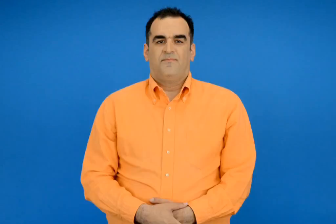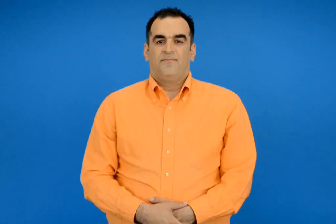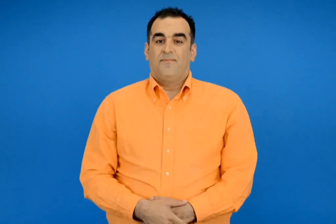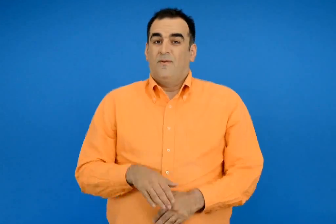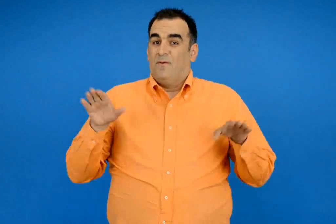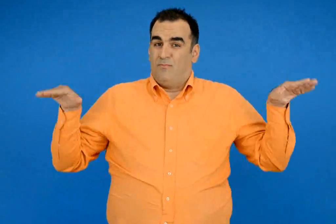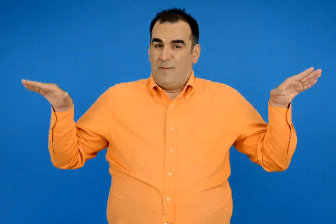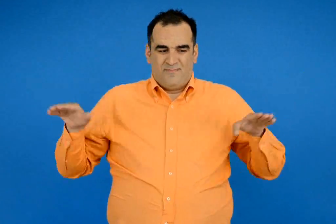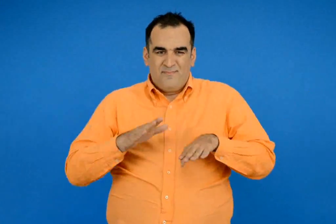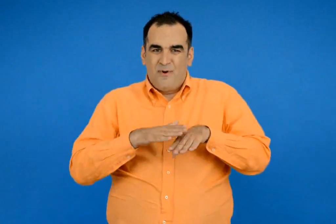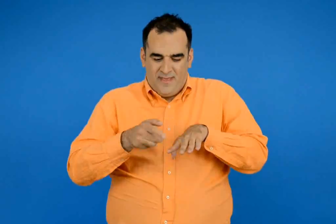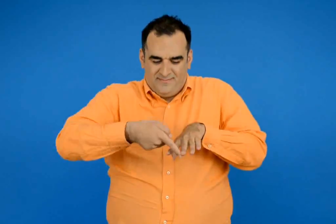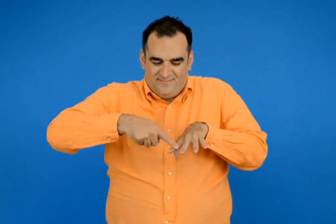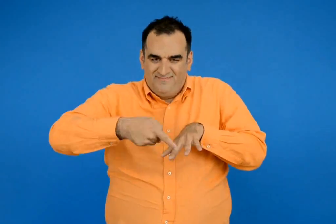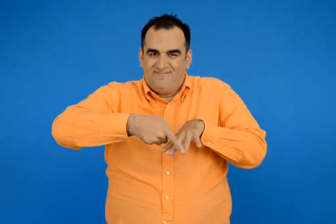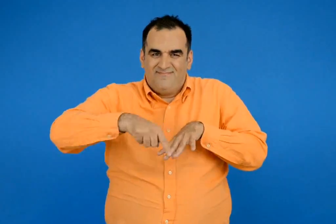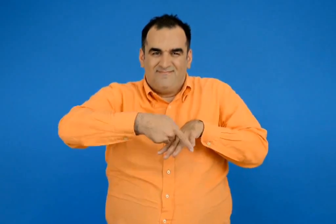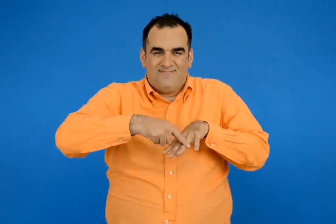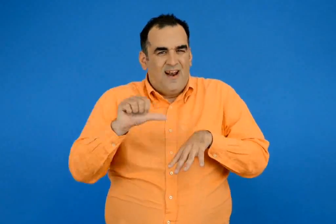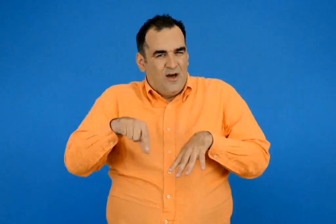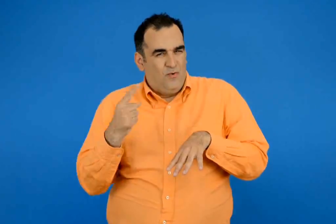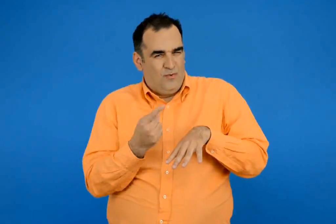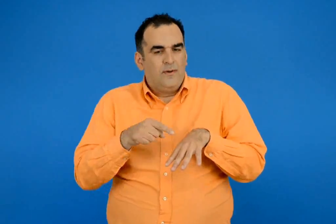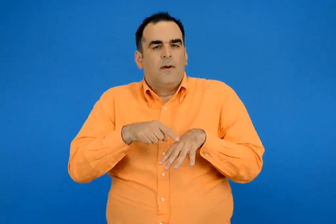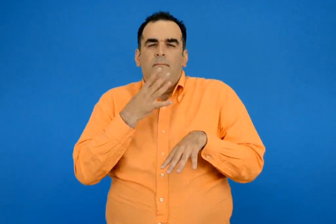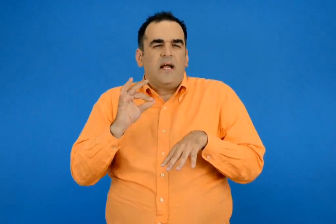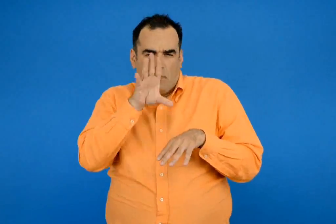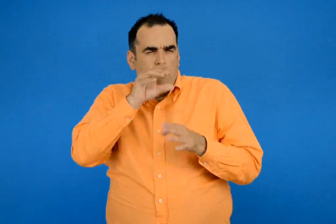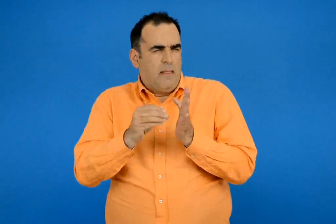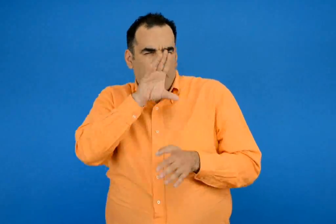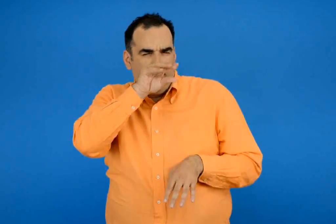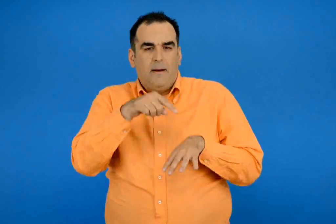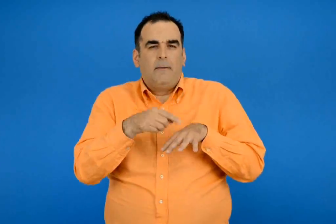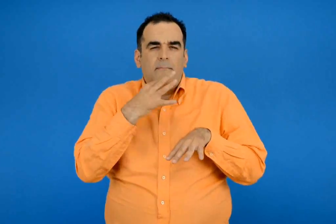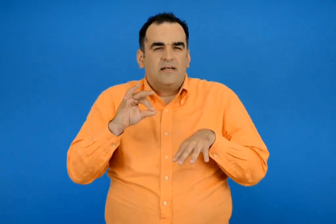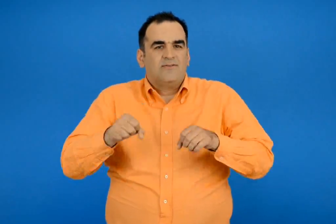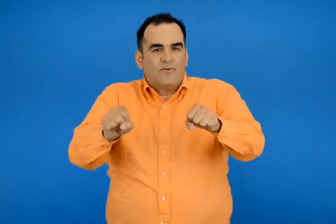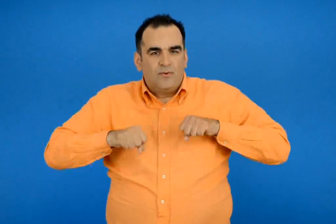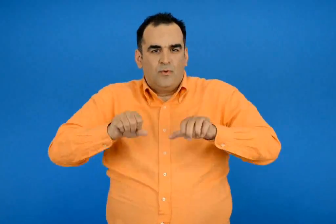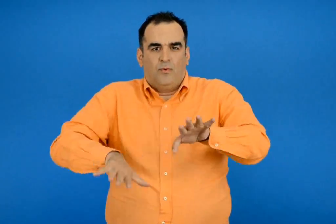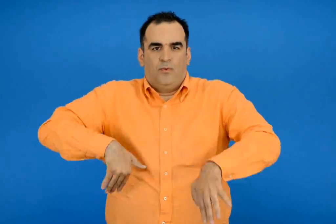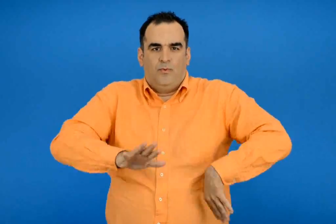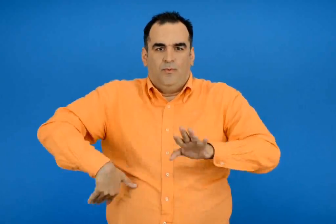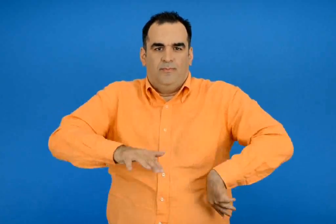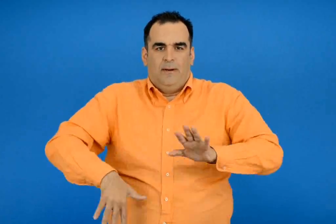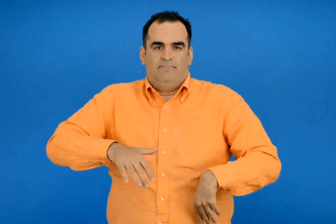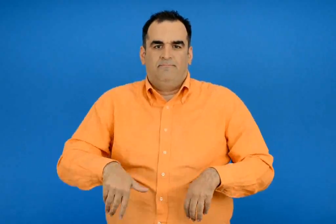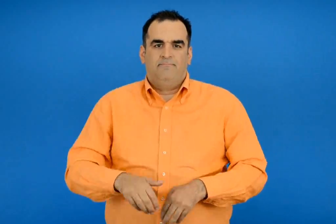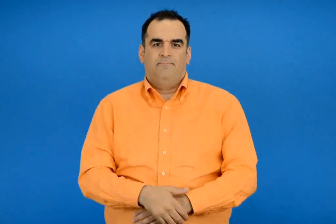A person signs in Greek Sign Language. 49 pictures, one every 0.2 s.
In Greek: τα ποδιά των πουλιών που ζουν στο νερό όπως η παπιά θυμίζουν κουπιά
